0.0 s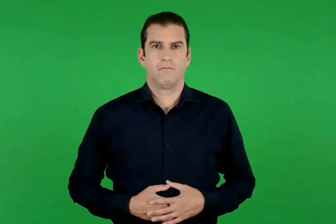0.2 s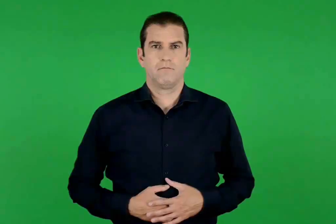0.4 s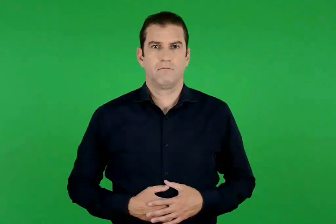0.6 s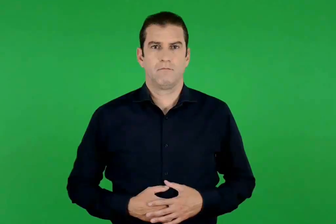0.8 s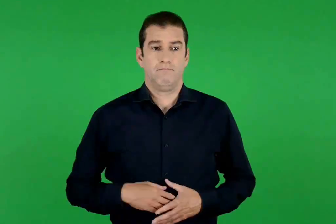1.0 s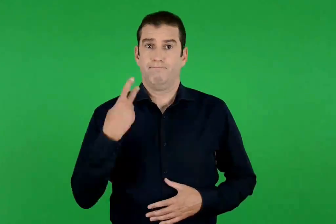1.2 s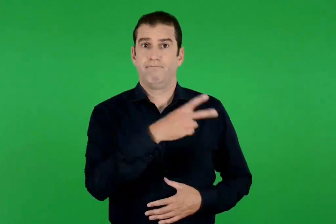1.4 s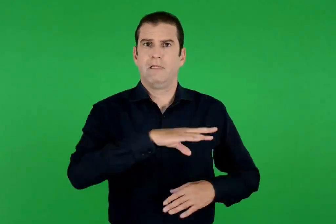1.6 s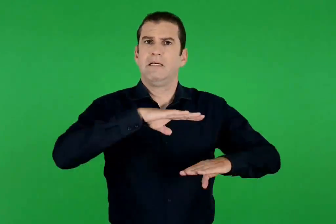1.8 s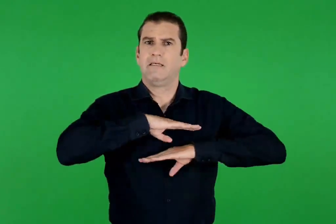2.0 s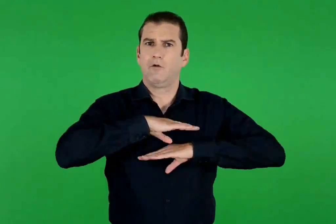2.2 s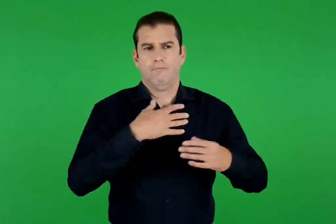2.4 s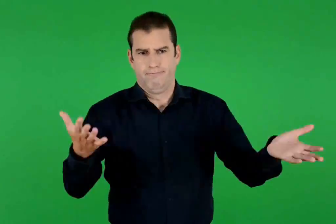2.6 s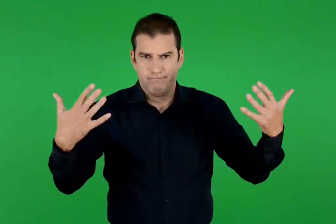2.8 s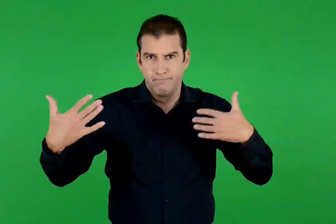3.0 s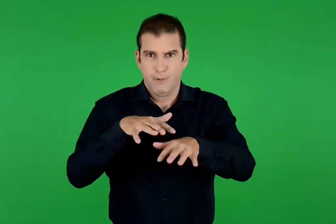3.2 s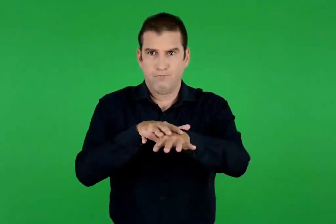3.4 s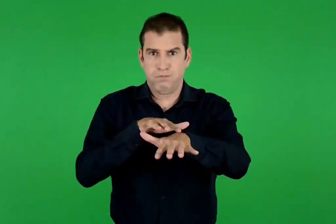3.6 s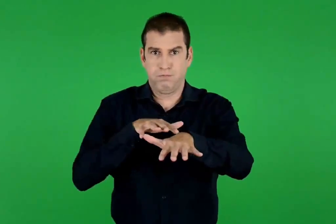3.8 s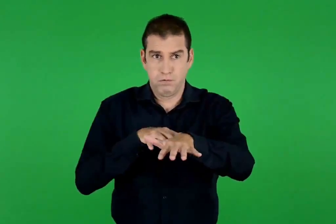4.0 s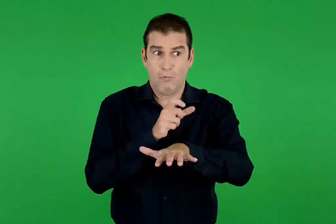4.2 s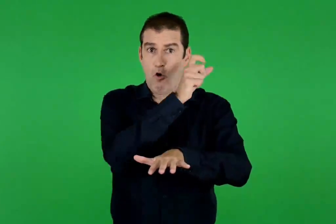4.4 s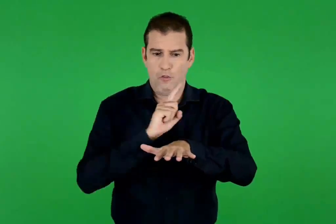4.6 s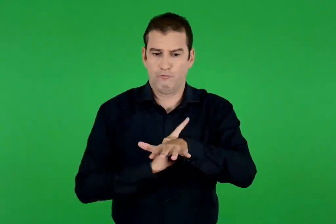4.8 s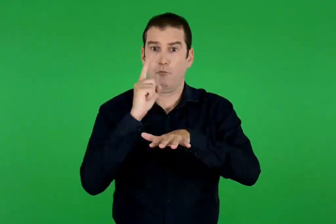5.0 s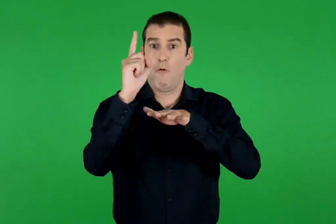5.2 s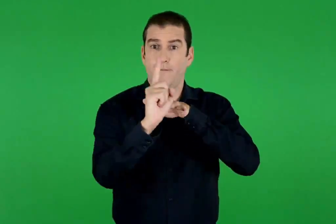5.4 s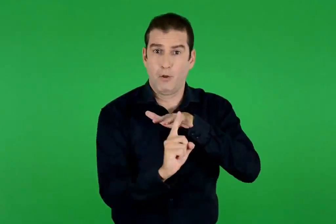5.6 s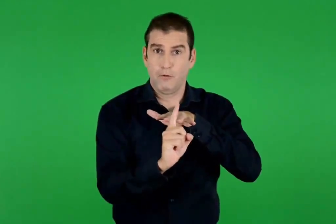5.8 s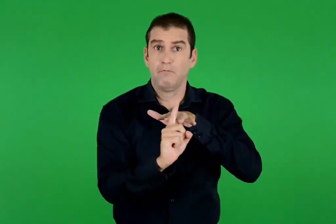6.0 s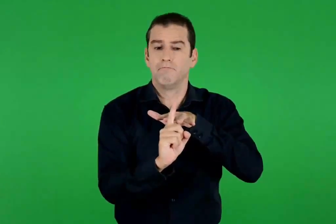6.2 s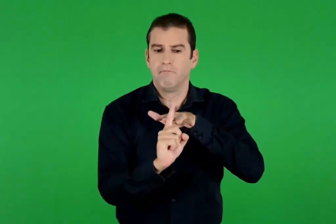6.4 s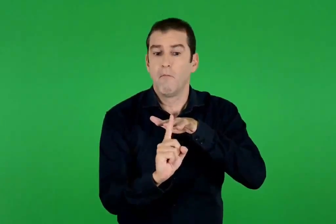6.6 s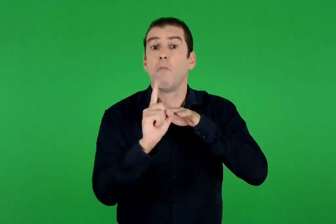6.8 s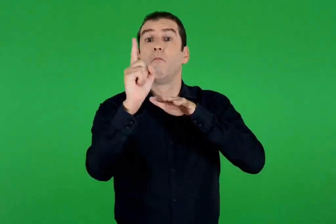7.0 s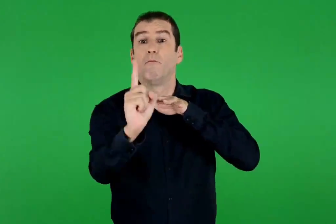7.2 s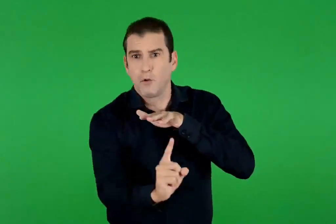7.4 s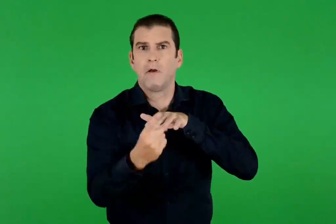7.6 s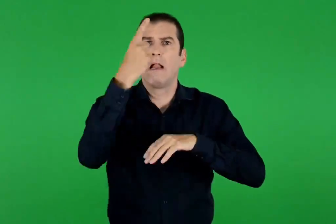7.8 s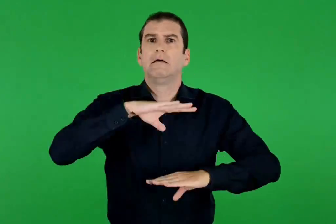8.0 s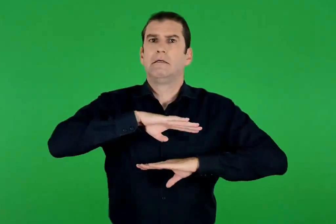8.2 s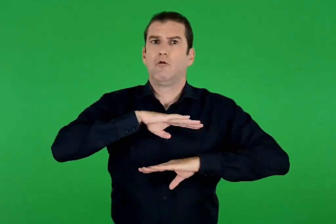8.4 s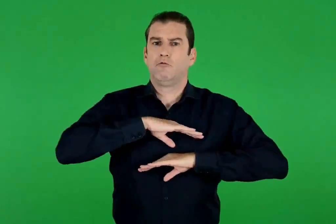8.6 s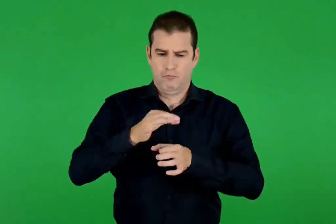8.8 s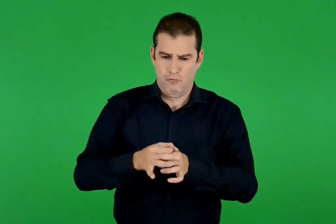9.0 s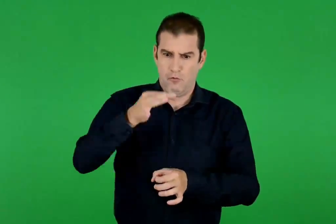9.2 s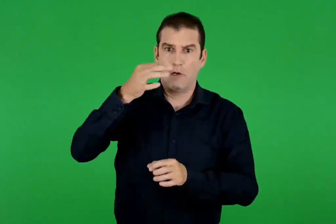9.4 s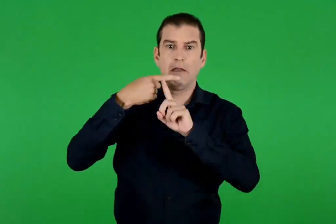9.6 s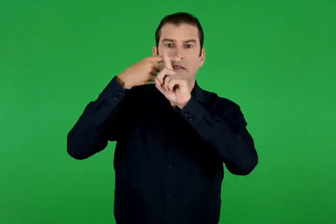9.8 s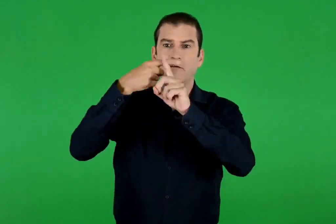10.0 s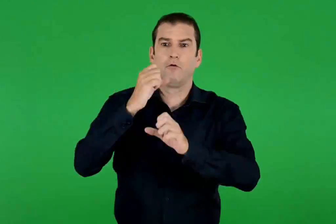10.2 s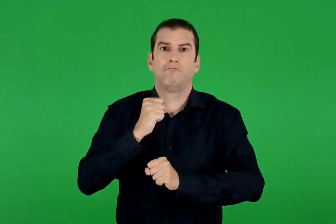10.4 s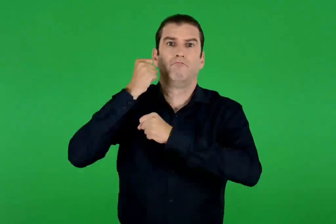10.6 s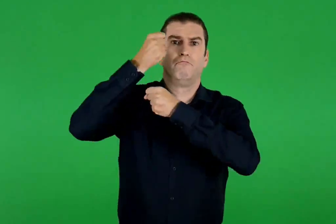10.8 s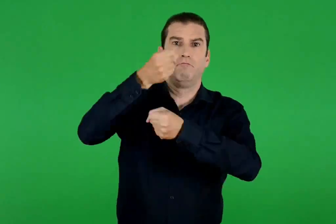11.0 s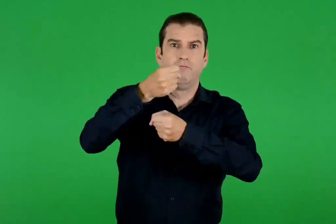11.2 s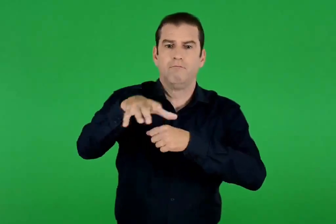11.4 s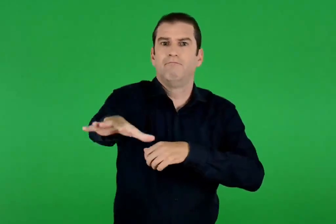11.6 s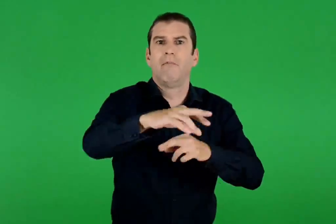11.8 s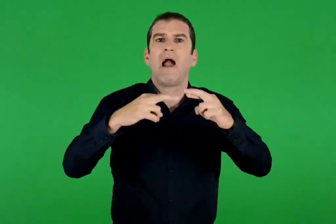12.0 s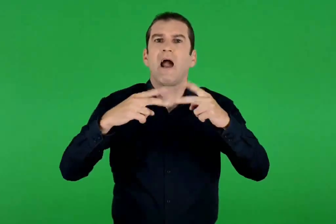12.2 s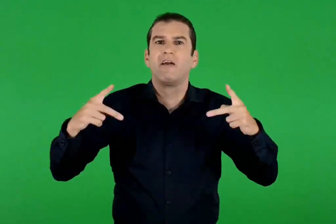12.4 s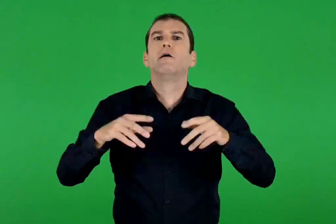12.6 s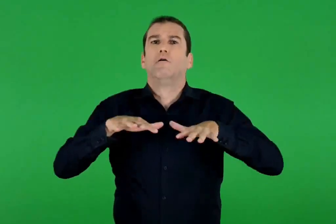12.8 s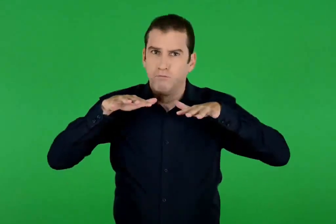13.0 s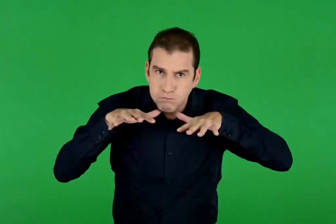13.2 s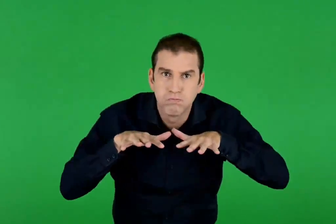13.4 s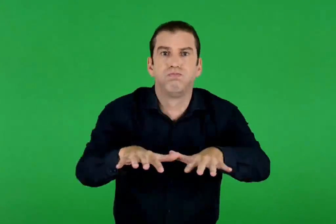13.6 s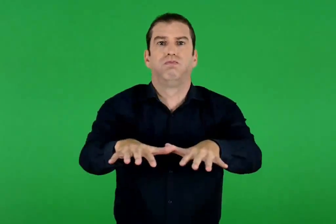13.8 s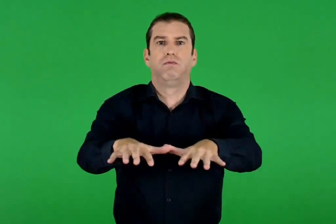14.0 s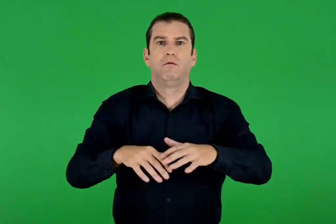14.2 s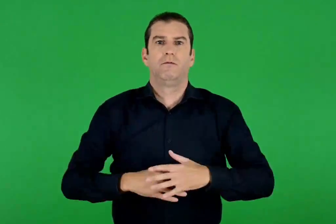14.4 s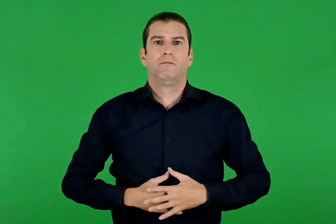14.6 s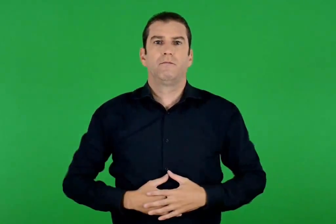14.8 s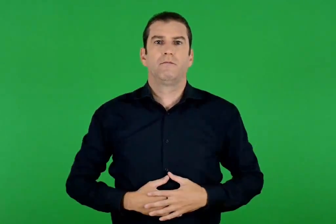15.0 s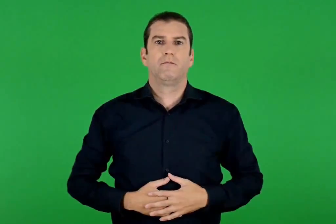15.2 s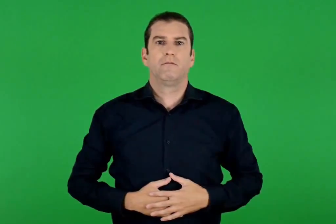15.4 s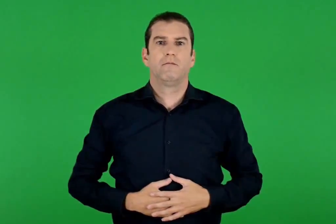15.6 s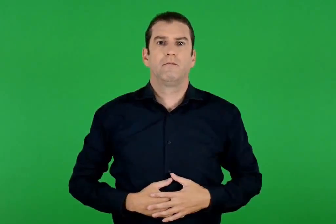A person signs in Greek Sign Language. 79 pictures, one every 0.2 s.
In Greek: σύνταξε τη στρατιά του και μπροστά ο ίδιος , αλλά πιο μπροστά ακόμη ένας στρατιώτης με υψωμένο τον σταυρό σε κοντάρι , όρμησε εναντίον των εχθρών
